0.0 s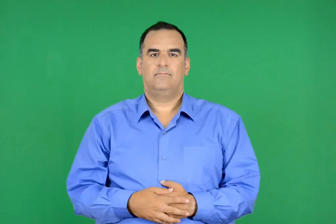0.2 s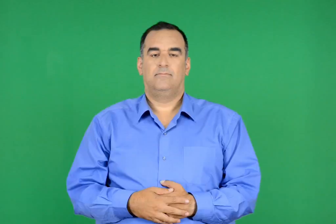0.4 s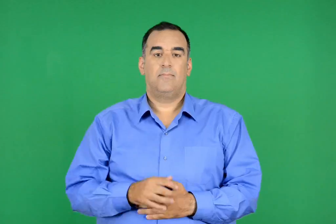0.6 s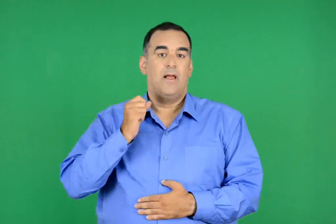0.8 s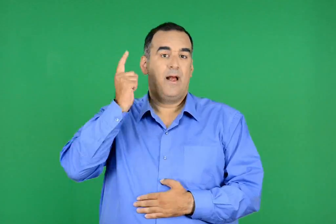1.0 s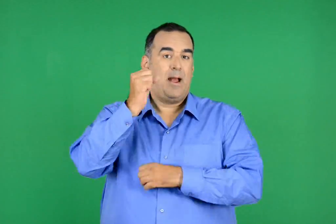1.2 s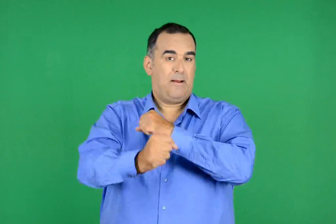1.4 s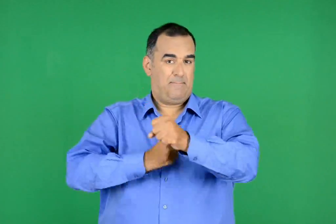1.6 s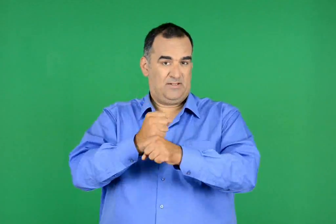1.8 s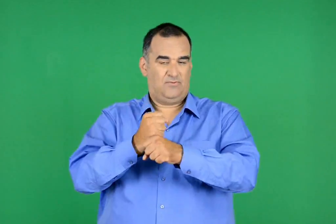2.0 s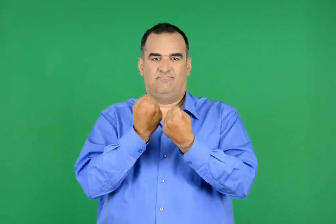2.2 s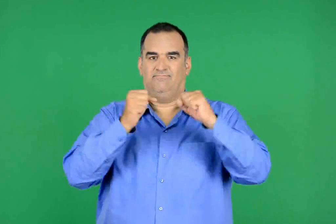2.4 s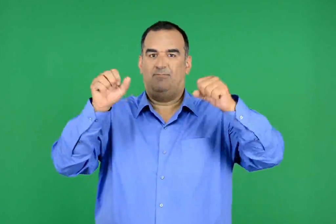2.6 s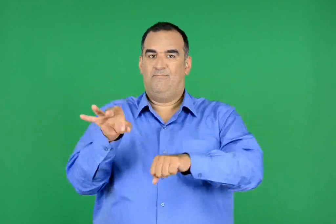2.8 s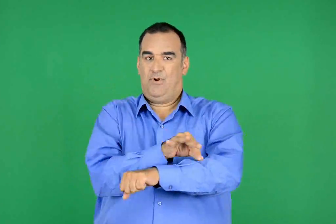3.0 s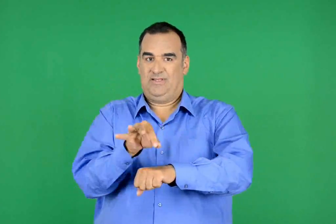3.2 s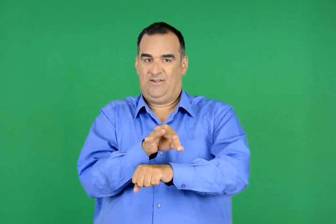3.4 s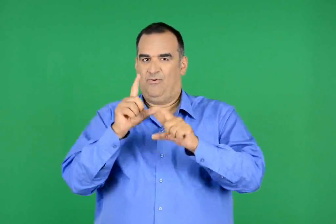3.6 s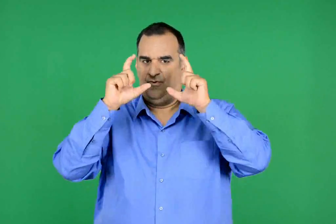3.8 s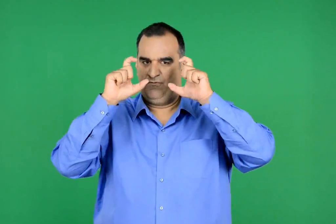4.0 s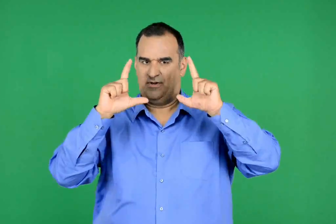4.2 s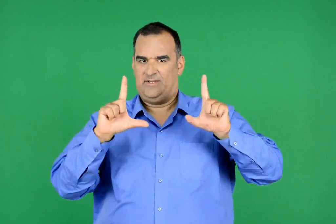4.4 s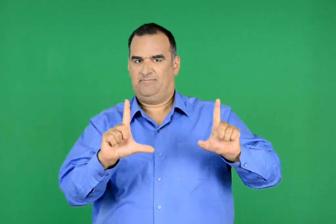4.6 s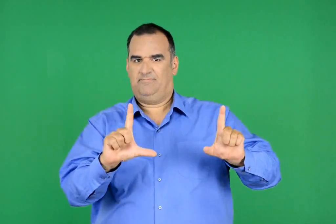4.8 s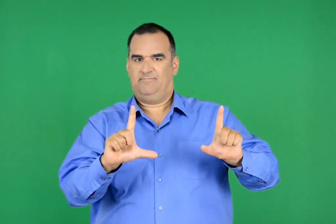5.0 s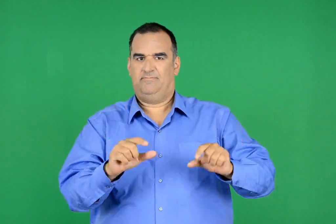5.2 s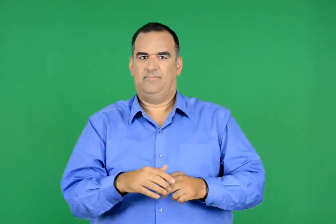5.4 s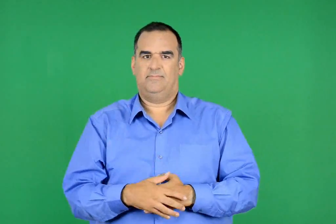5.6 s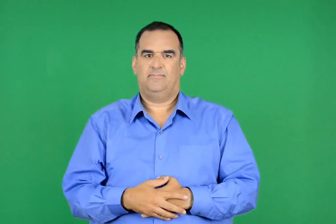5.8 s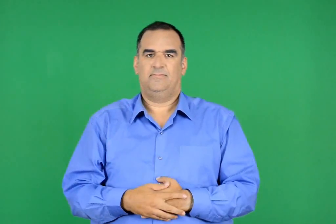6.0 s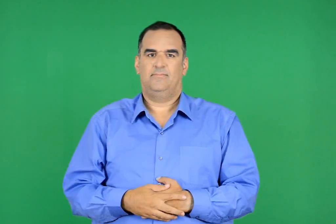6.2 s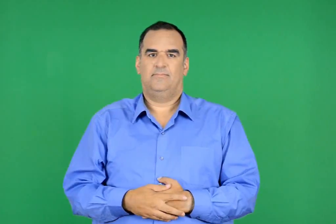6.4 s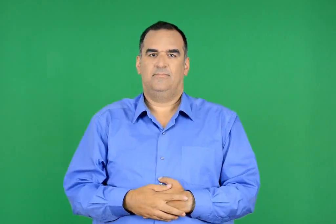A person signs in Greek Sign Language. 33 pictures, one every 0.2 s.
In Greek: από επέτειο της εξέγερσης του πολυτεχνείου φωτογραφία
